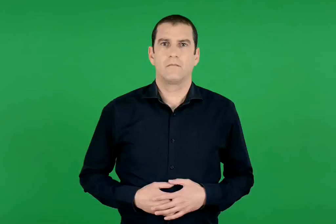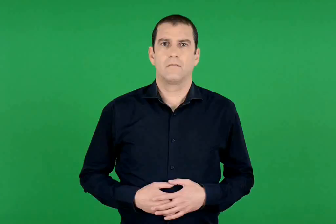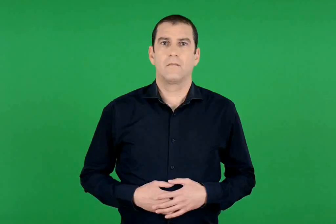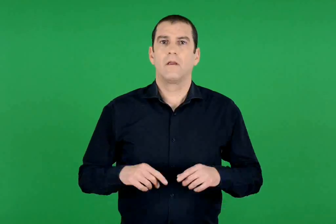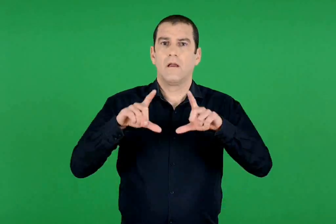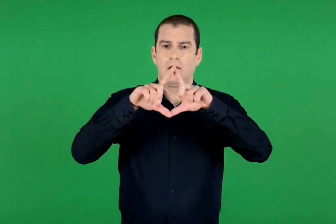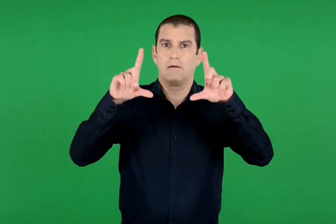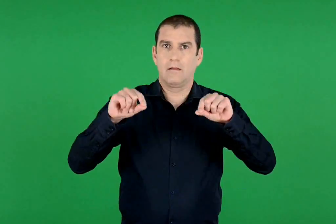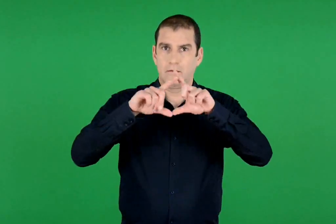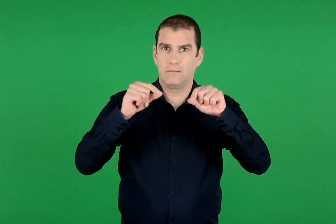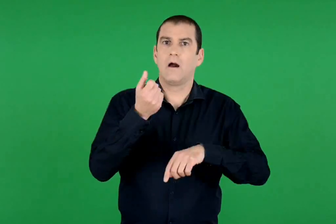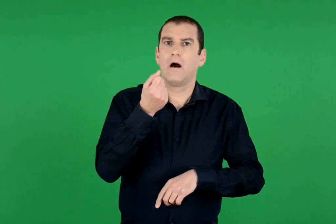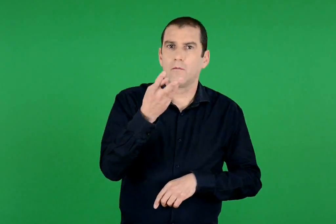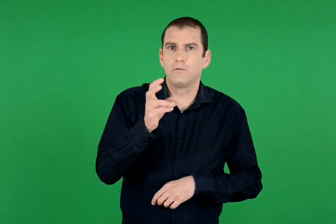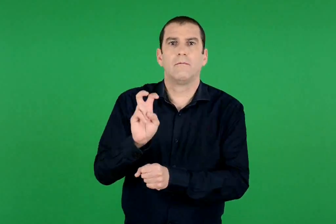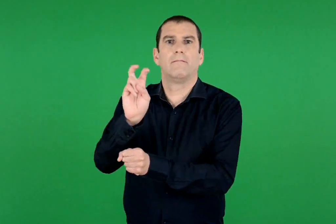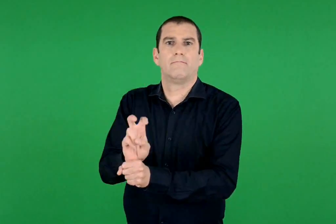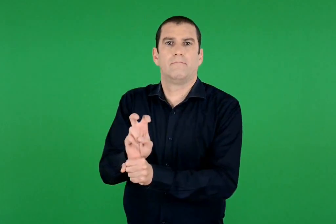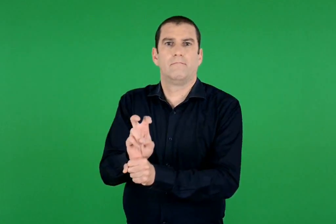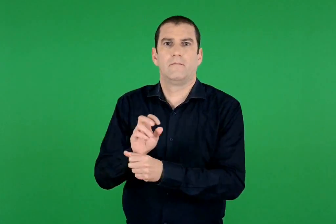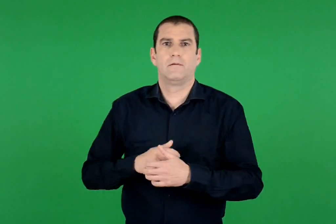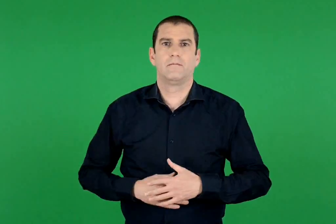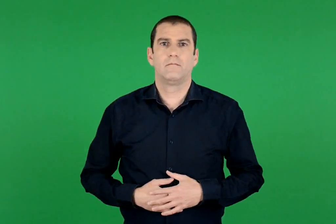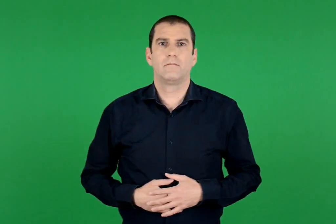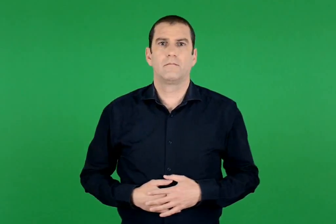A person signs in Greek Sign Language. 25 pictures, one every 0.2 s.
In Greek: αριθμός των καρτών που περισσεύουν
